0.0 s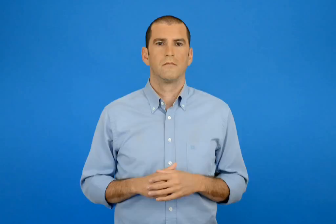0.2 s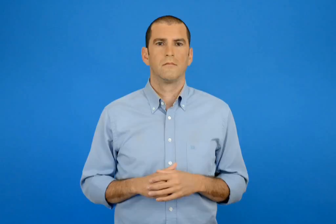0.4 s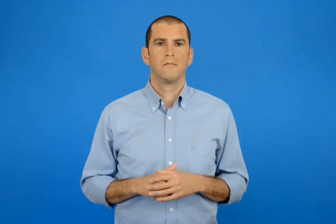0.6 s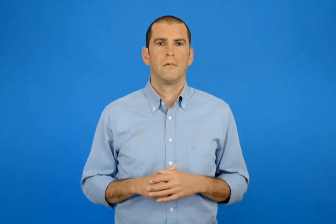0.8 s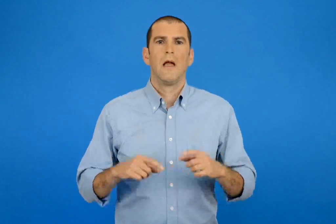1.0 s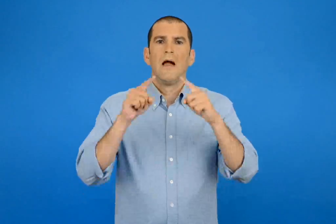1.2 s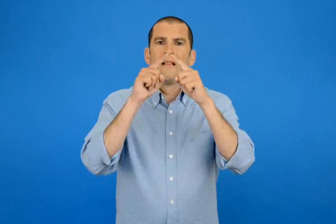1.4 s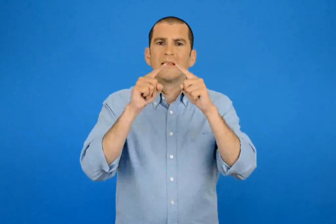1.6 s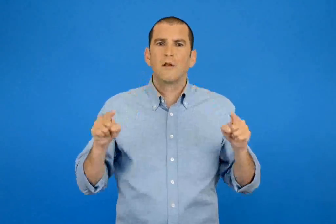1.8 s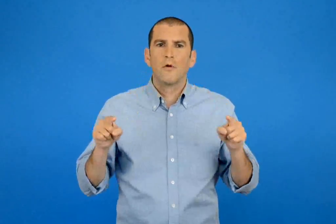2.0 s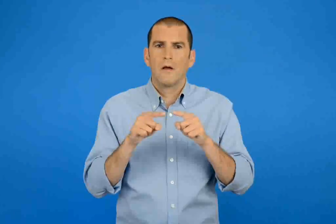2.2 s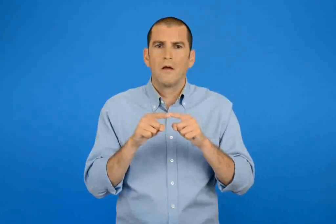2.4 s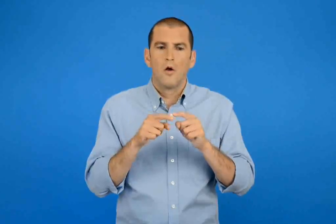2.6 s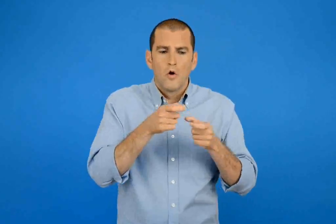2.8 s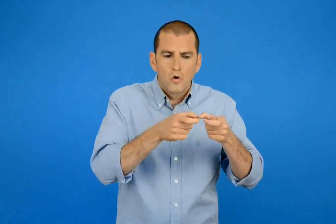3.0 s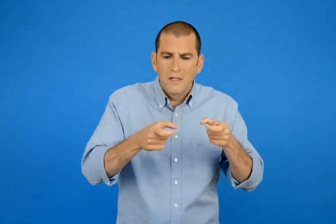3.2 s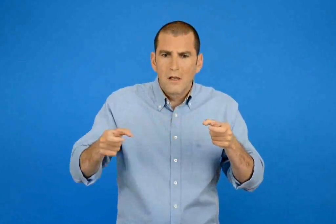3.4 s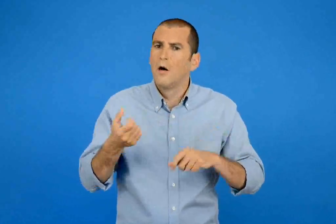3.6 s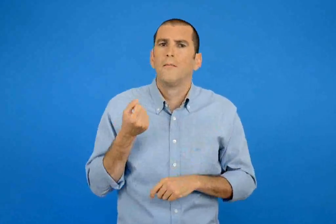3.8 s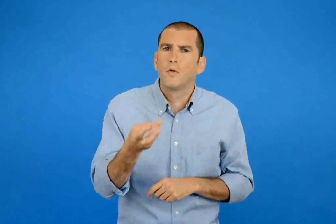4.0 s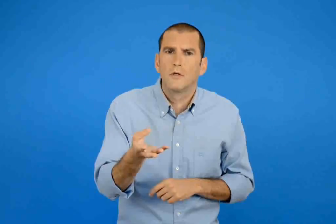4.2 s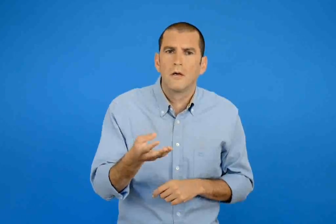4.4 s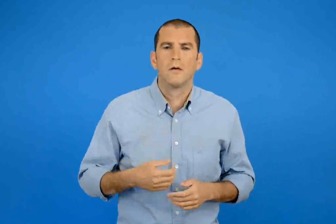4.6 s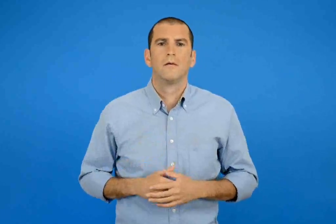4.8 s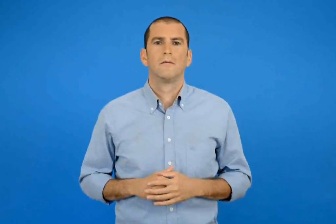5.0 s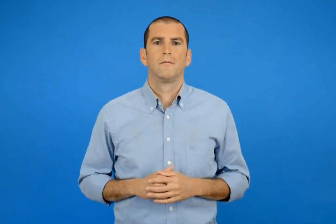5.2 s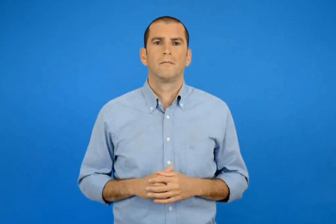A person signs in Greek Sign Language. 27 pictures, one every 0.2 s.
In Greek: πόσα κομμάτια είναι τρίγωνα ;
